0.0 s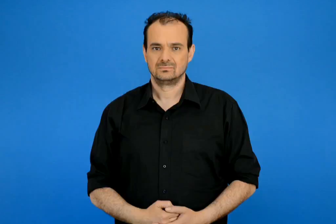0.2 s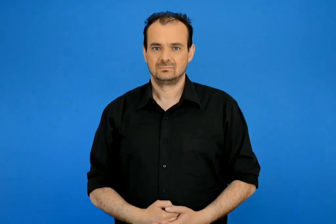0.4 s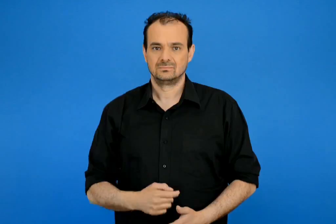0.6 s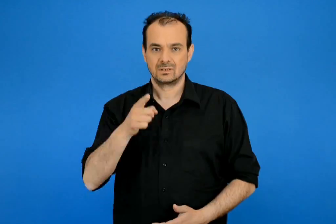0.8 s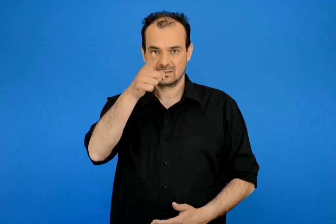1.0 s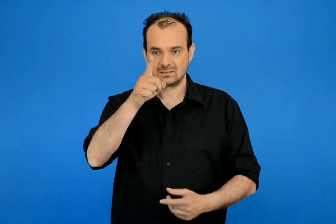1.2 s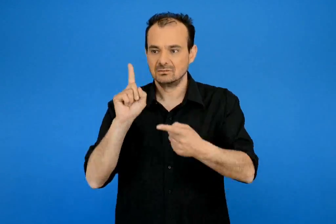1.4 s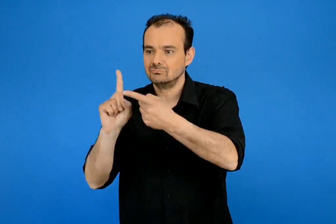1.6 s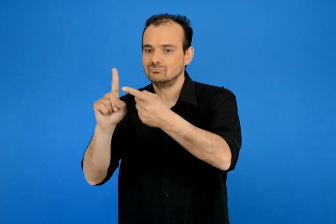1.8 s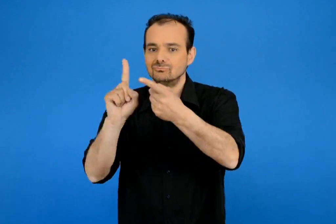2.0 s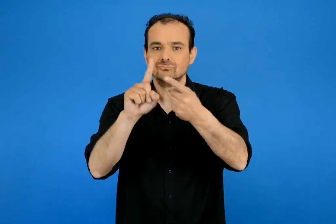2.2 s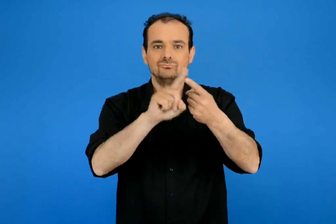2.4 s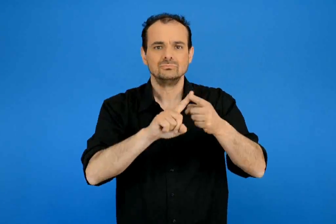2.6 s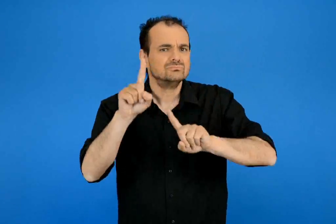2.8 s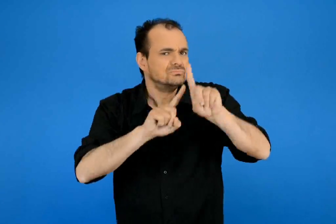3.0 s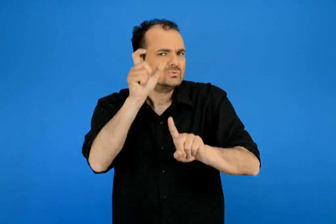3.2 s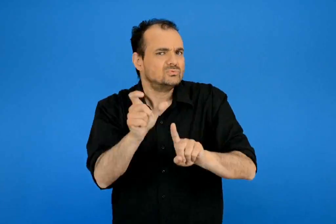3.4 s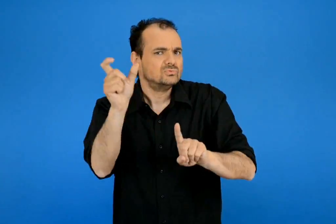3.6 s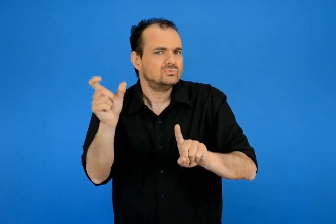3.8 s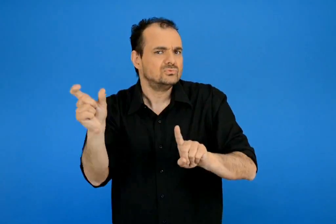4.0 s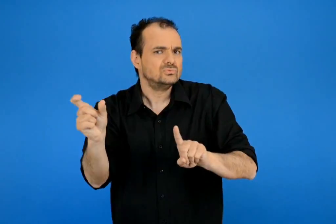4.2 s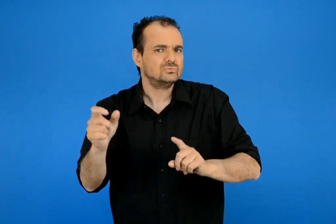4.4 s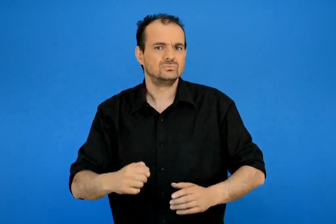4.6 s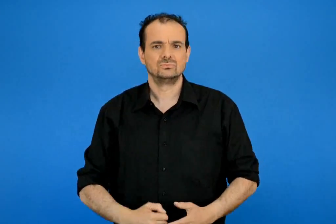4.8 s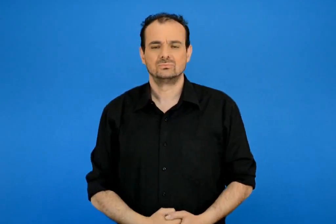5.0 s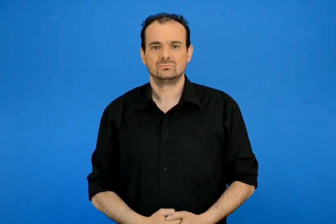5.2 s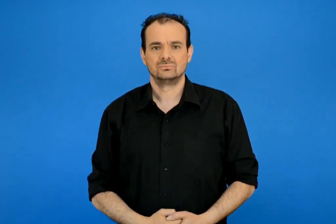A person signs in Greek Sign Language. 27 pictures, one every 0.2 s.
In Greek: ποιους συναντάς ;
